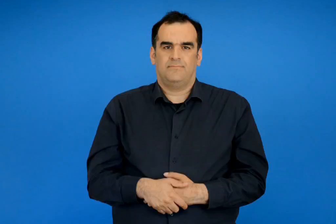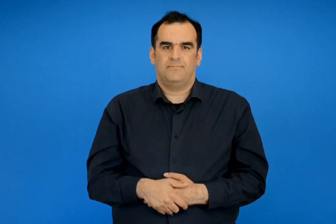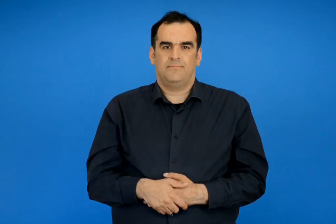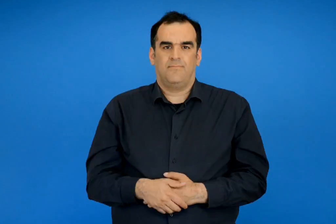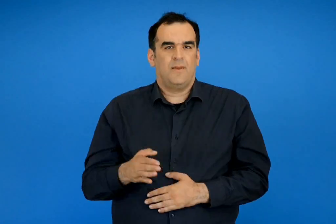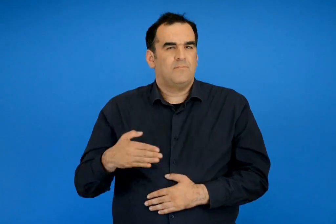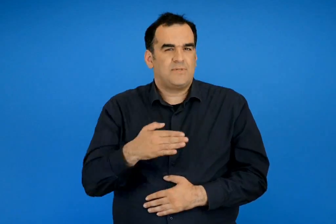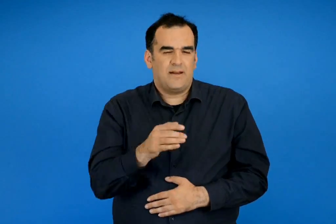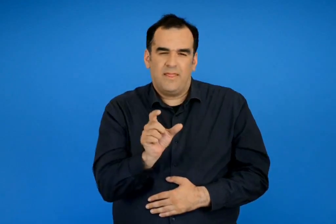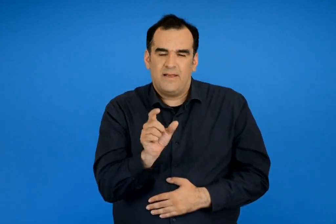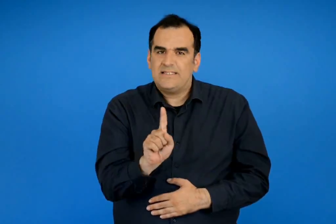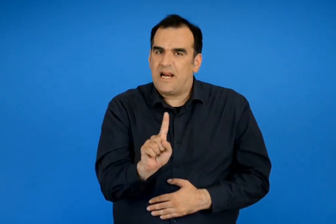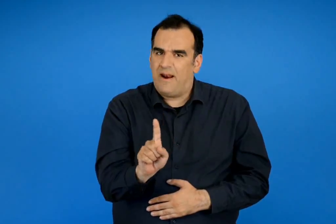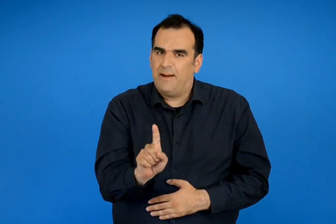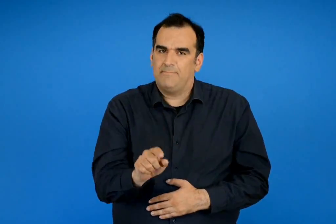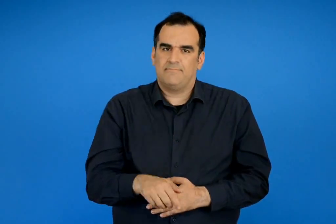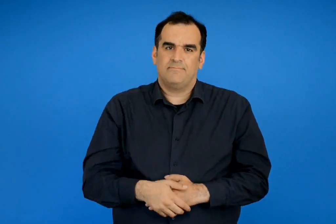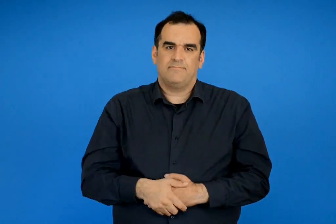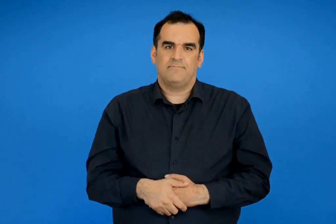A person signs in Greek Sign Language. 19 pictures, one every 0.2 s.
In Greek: σαρδέλα
